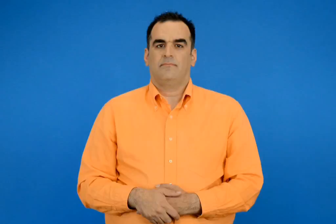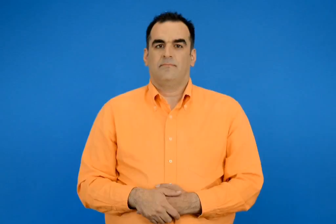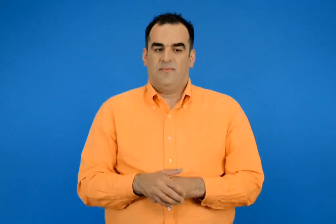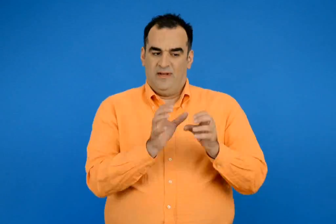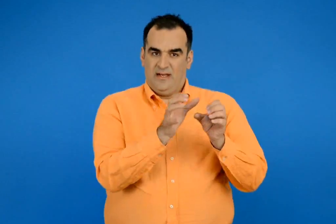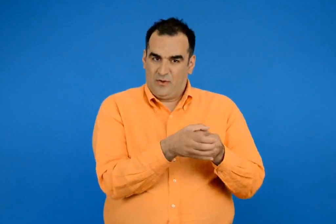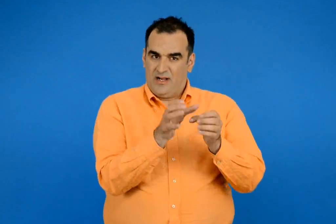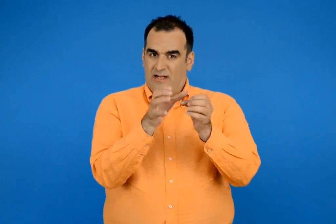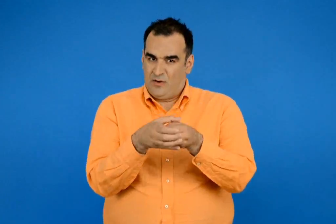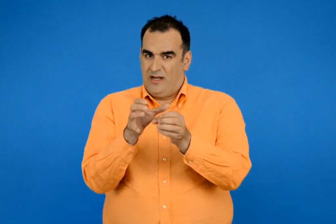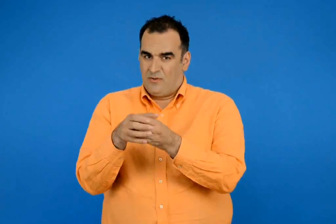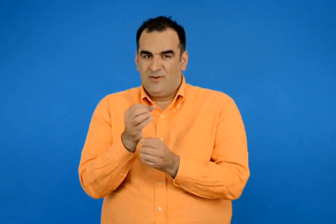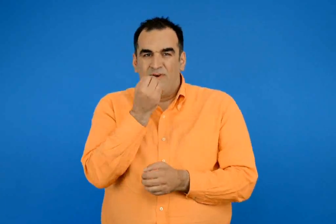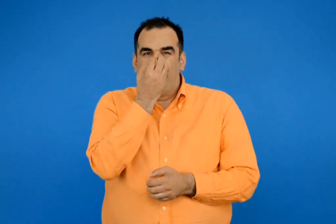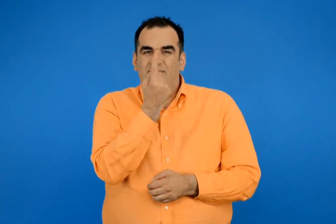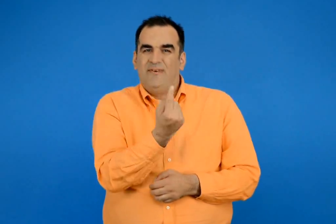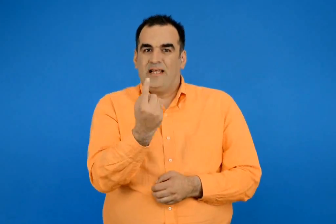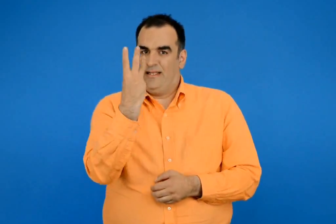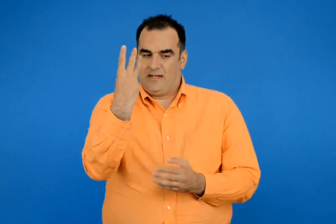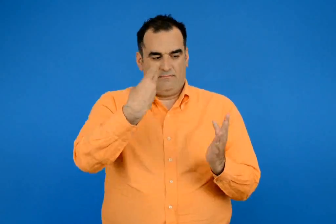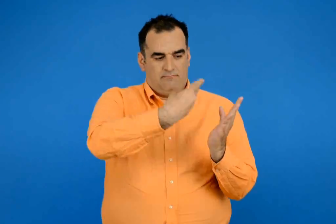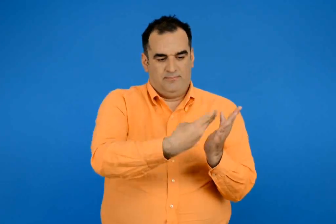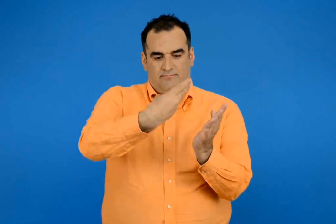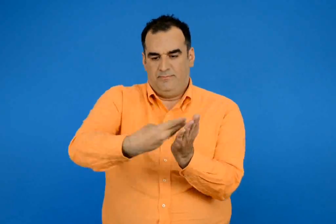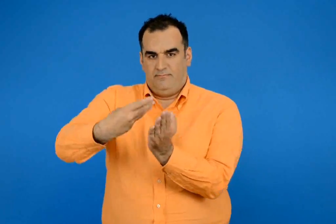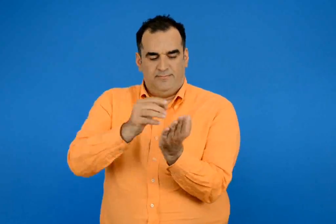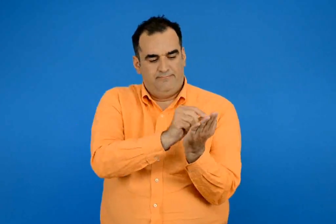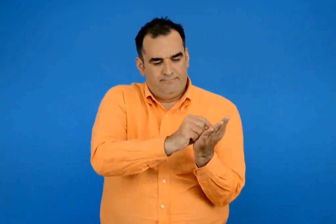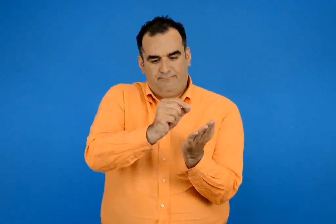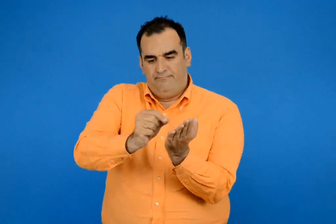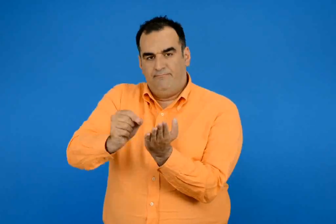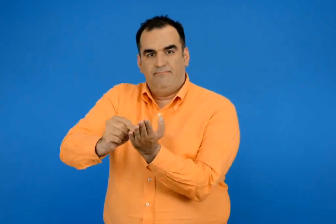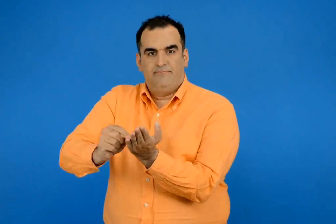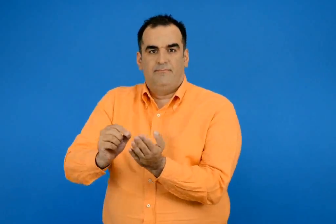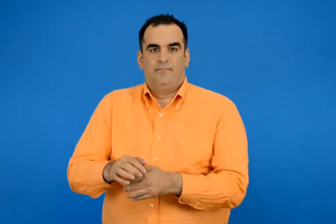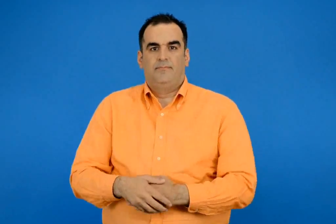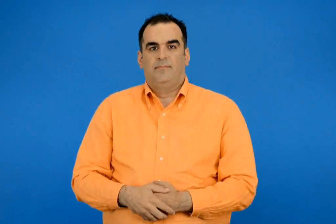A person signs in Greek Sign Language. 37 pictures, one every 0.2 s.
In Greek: γραφώ τρία φυτά από κάθε κατηγορία
